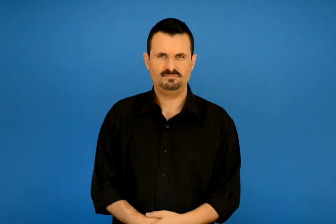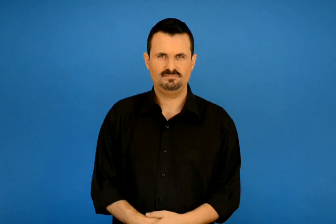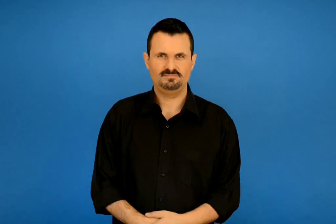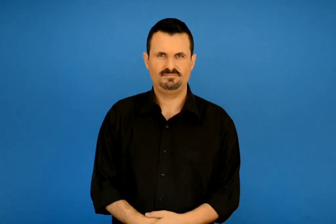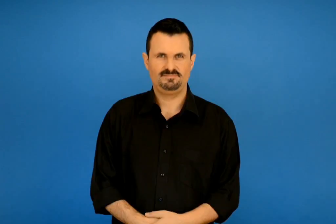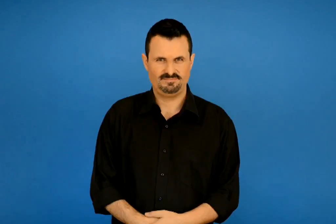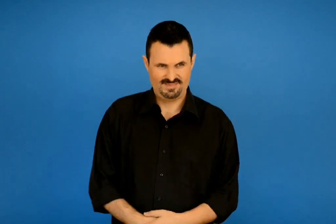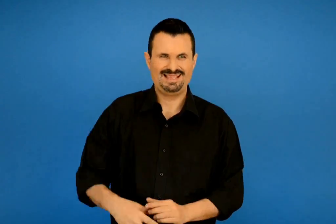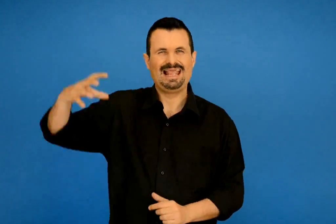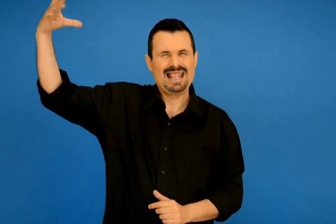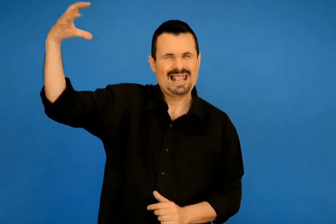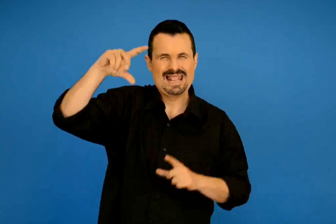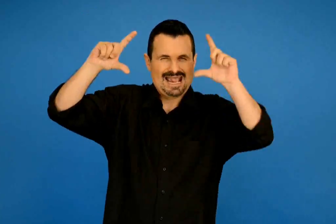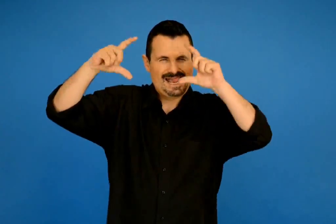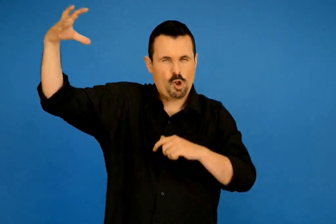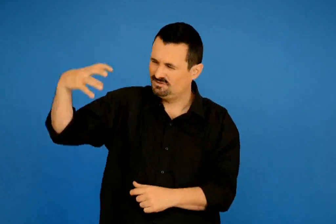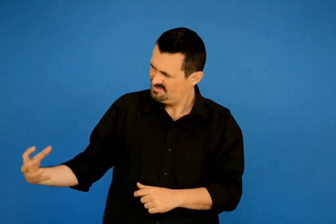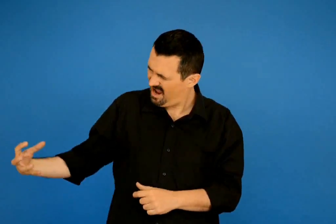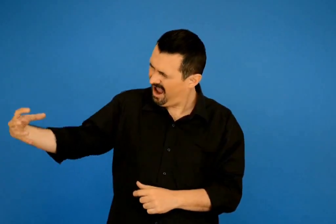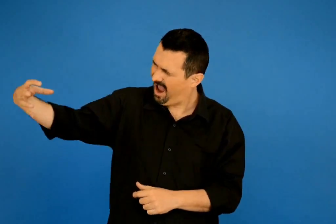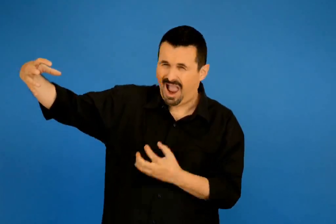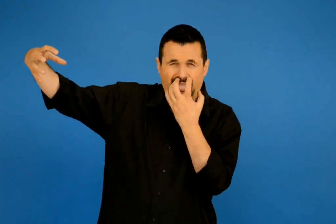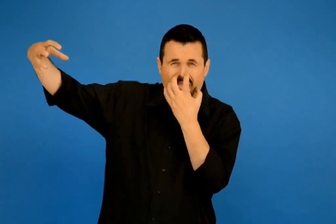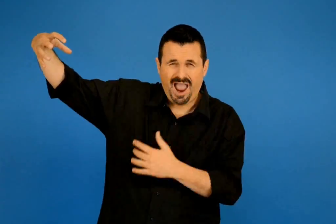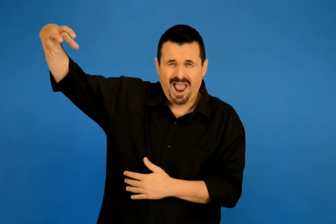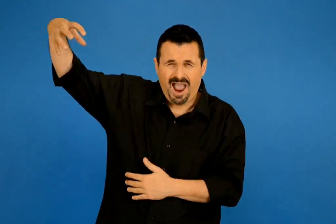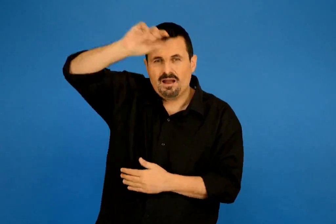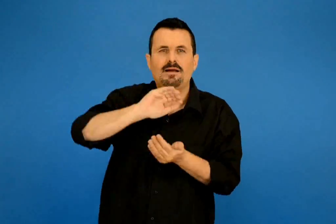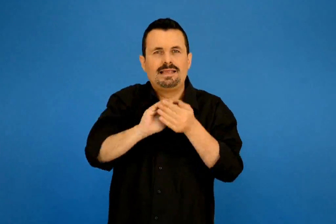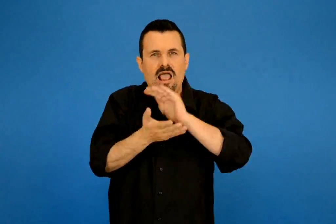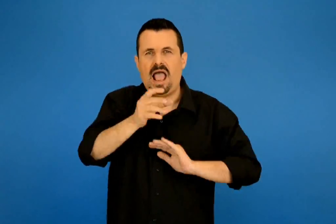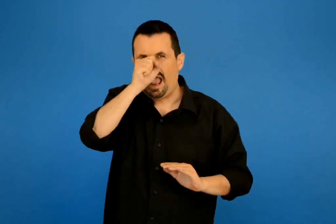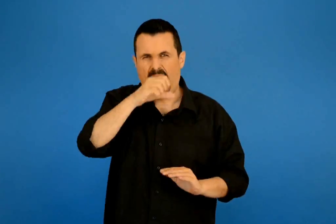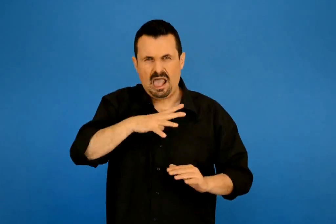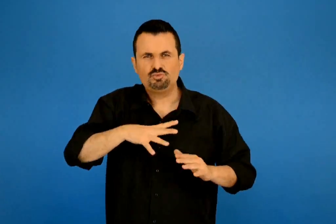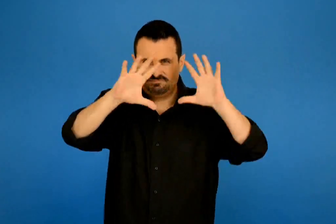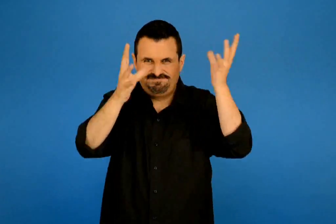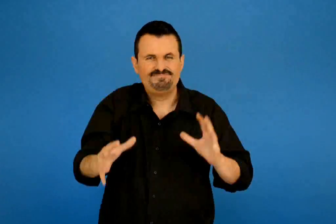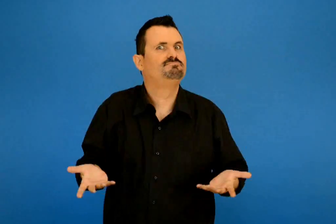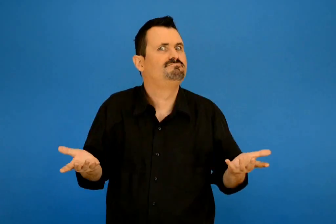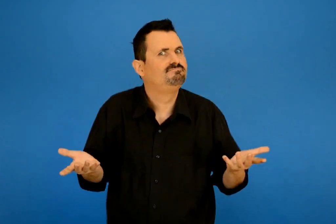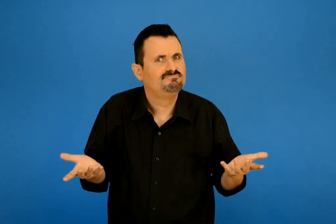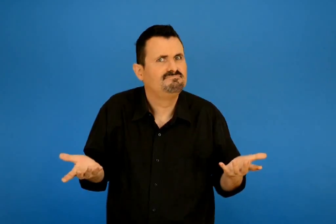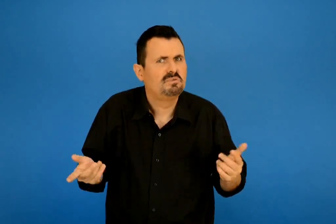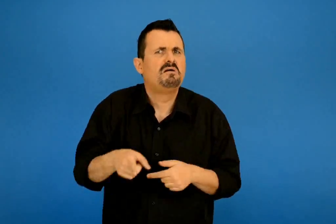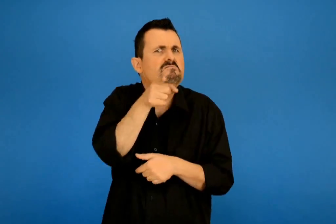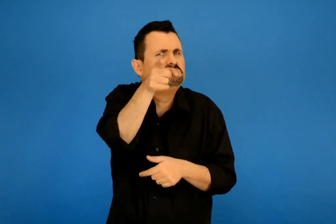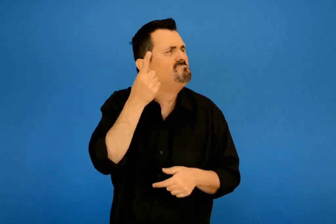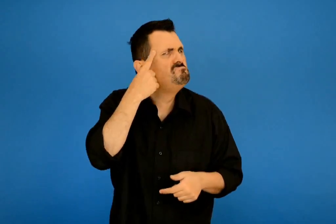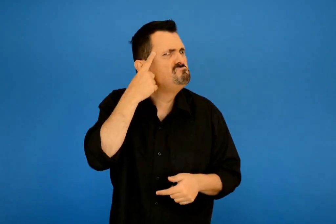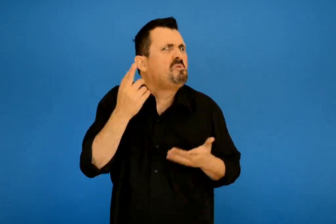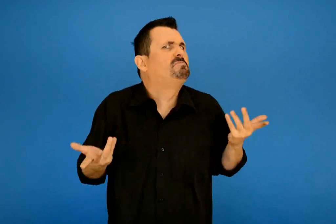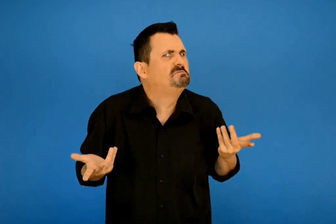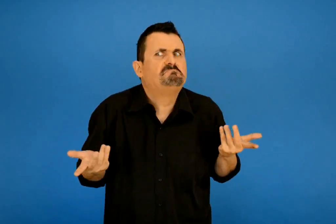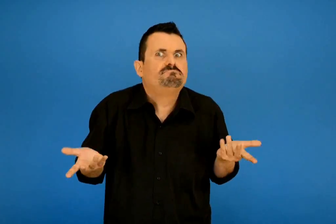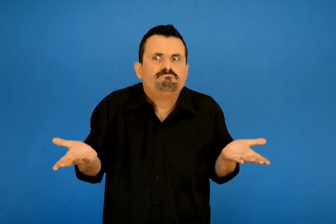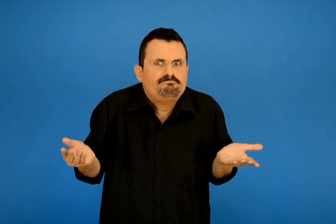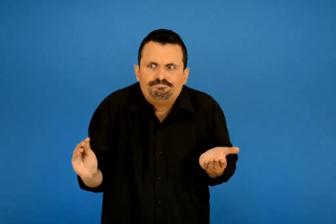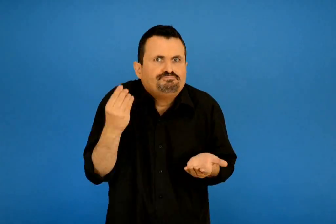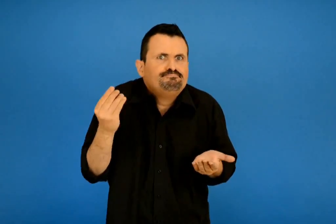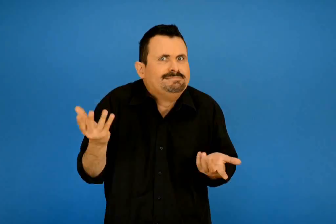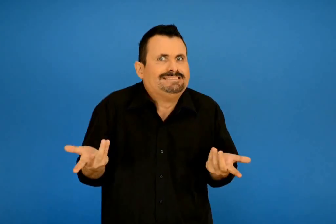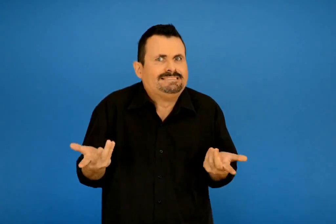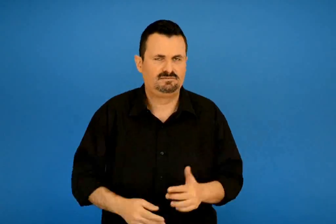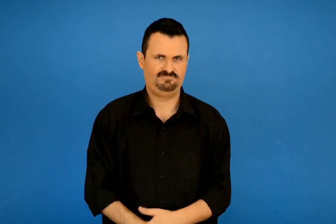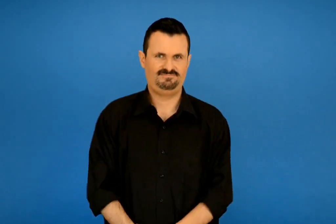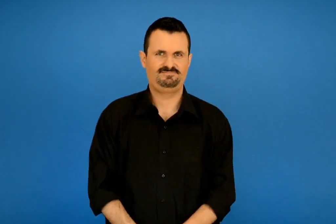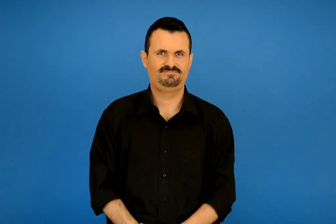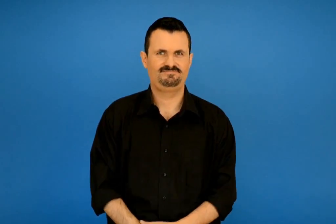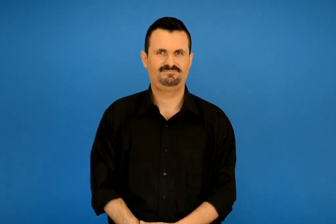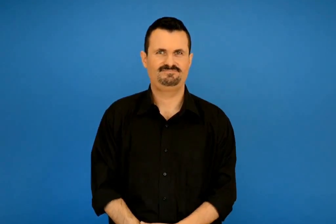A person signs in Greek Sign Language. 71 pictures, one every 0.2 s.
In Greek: τι θα συμβεί στο χιονάνθρωπο αν βγει ο ήλιος ; γιατί νομίζεις πως συμβαίνει αυτό ;
